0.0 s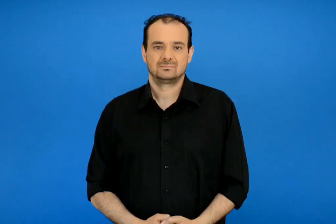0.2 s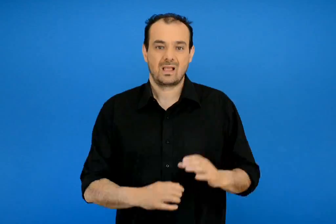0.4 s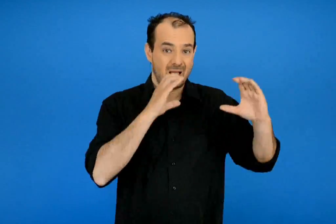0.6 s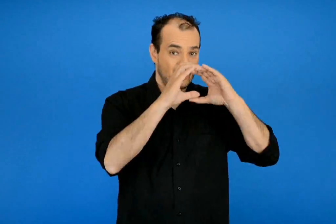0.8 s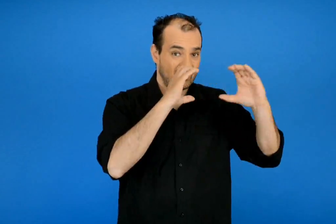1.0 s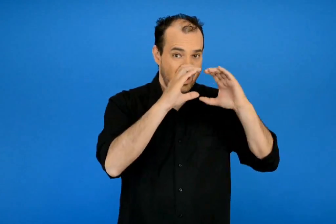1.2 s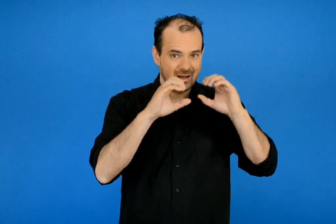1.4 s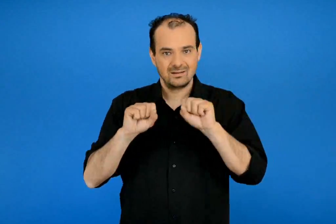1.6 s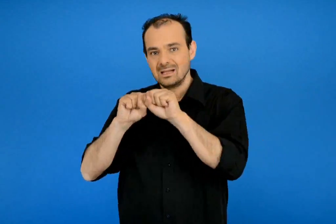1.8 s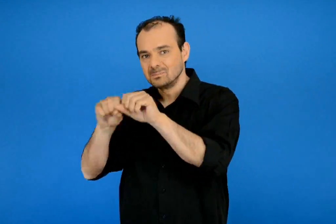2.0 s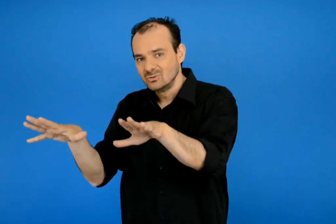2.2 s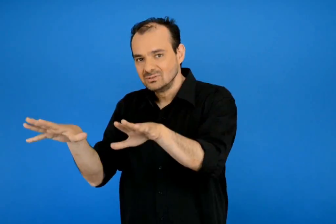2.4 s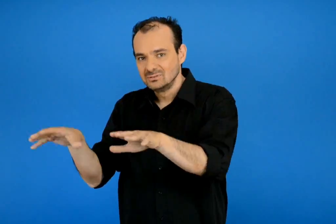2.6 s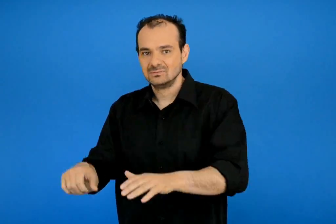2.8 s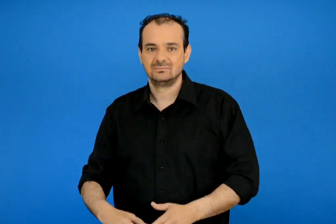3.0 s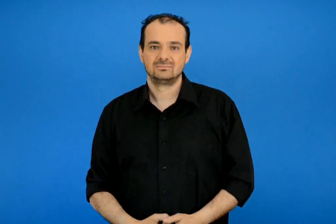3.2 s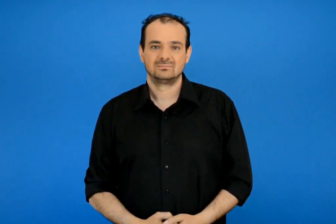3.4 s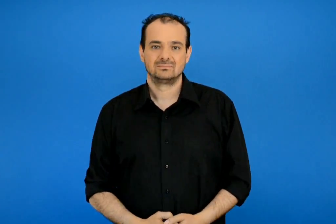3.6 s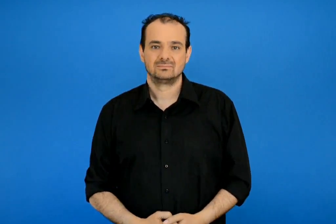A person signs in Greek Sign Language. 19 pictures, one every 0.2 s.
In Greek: επικοινωνία και ενημέρωση
